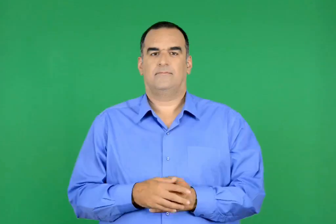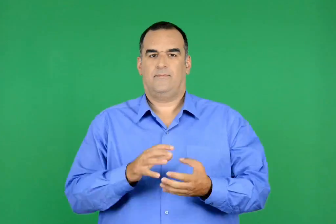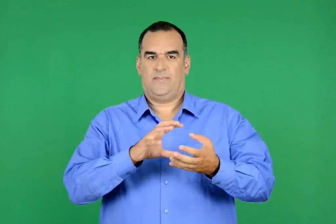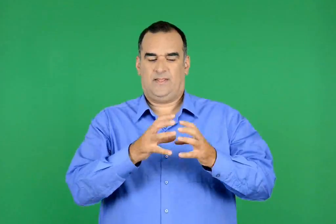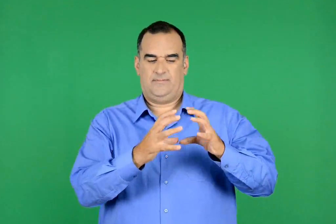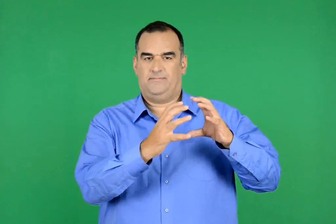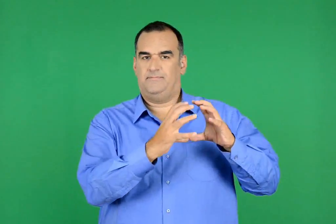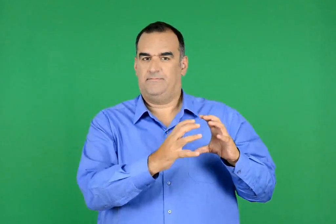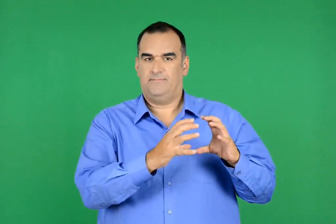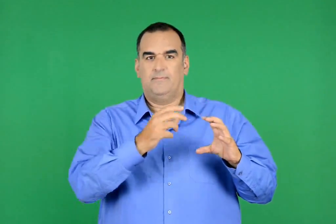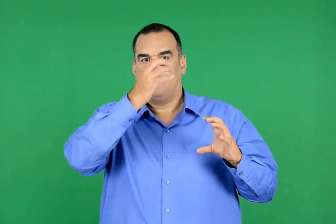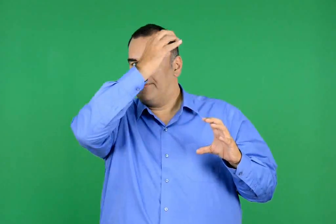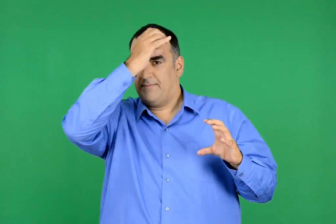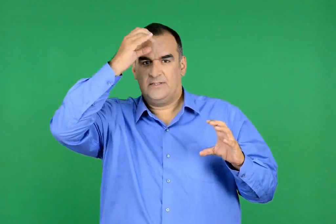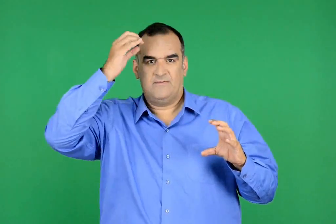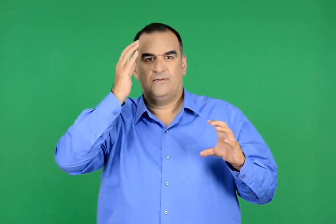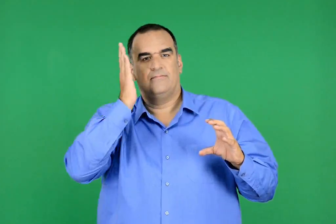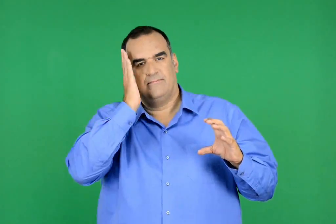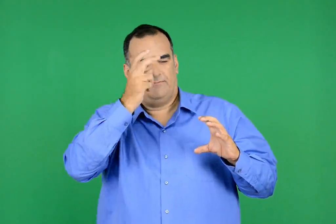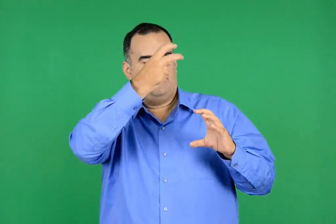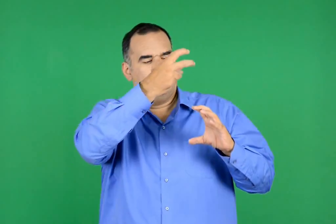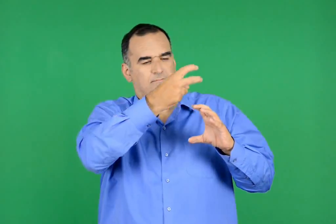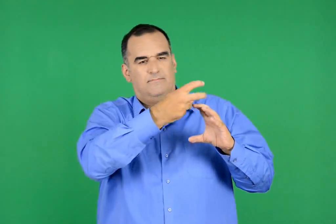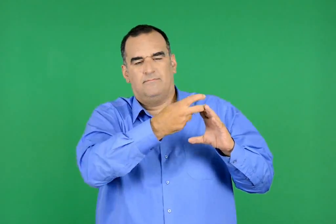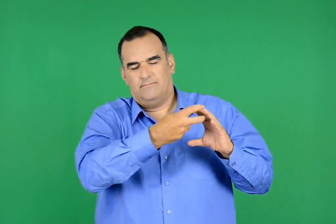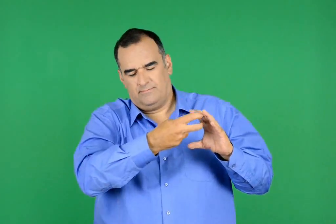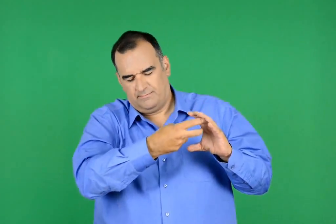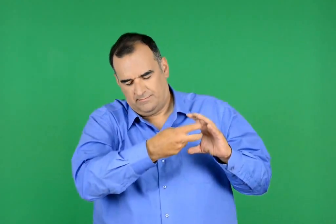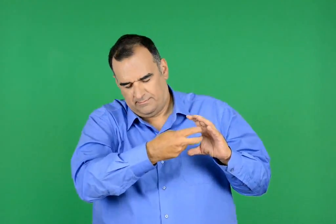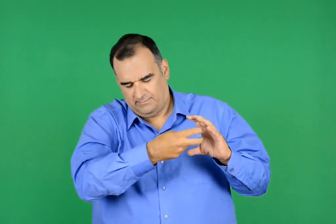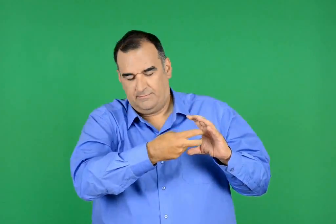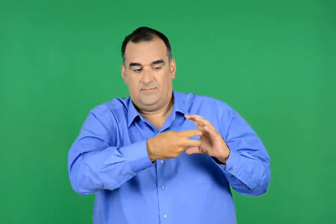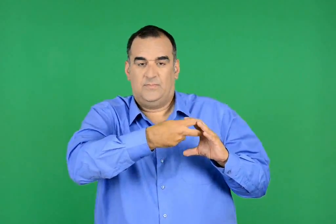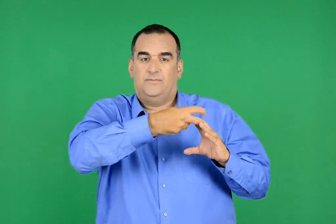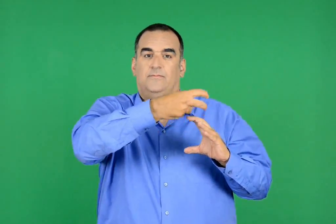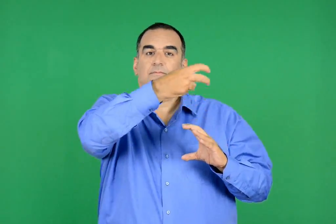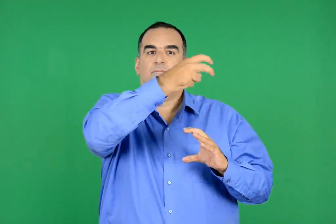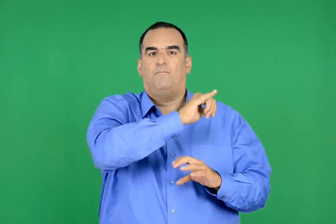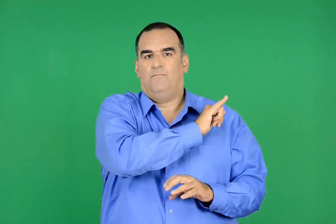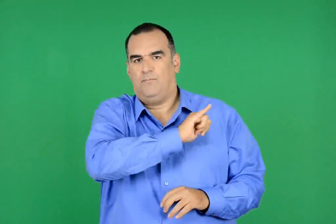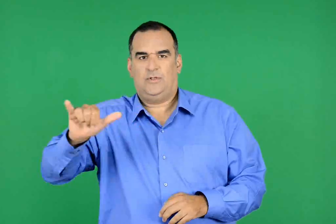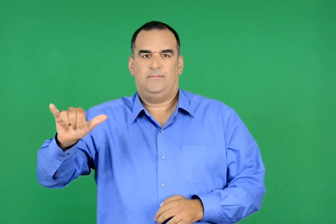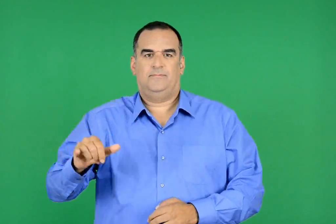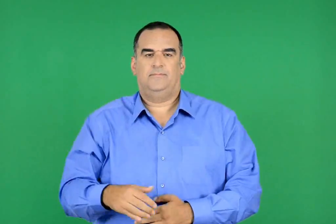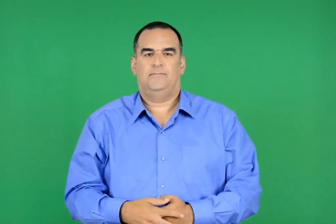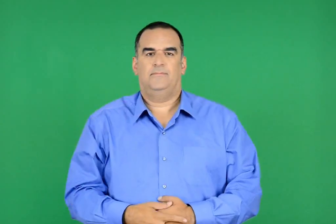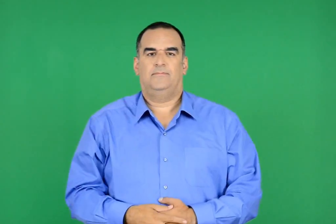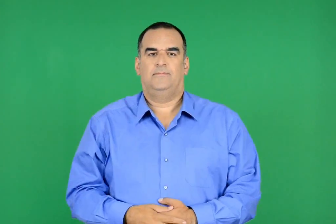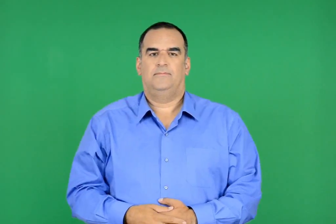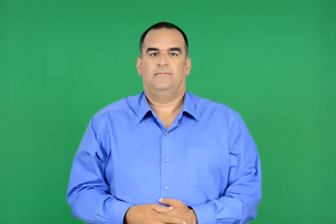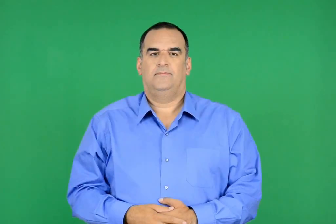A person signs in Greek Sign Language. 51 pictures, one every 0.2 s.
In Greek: κοιμήσου περσεφόνη στην αγκαλιά της γης στου κόσμου το µπαλκόνι ποτέ µην ξαναβγείς
